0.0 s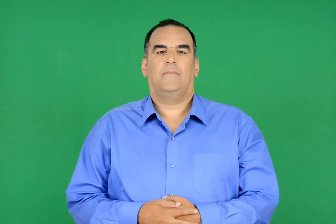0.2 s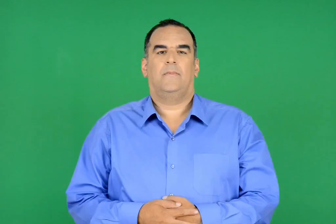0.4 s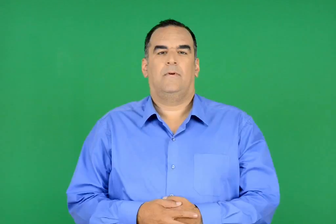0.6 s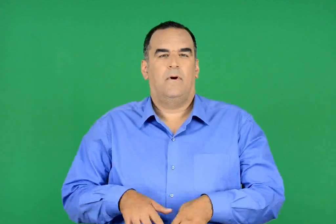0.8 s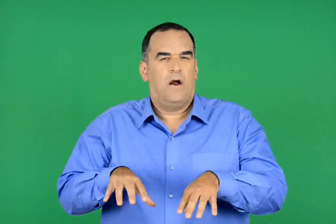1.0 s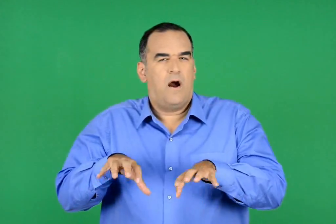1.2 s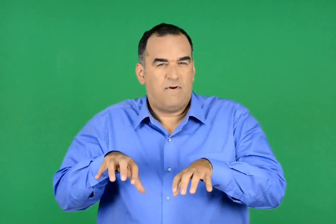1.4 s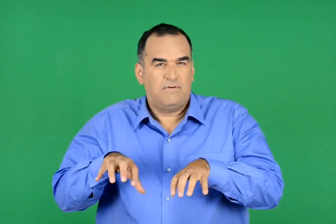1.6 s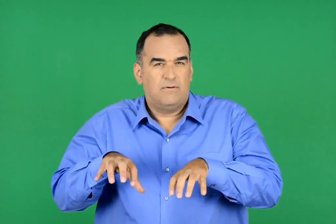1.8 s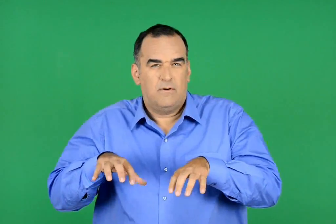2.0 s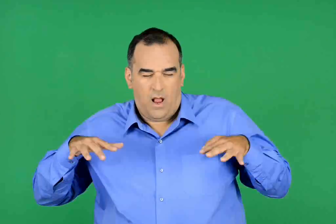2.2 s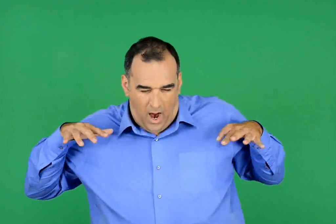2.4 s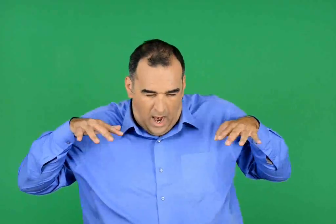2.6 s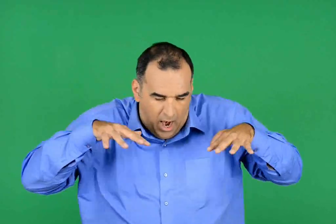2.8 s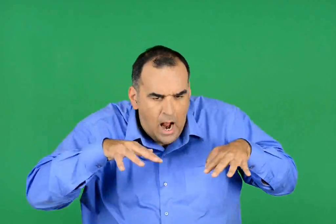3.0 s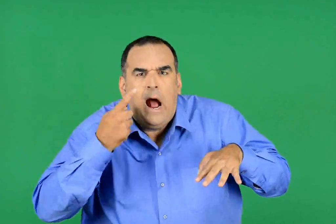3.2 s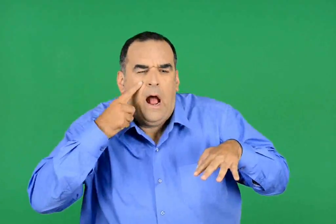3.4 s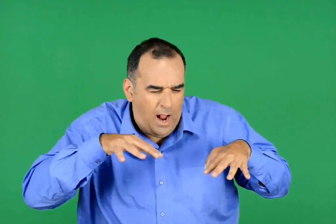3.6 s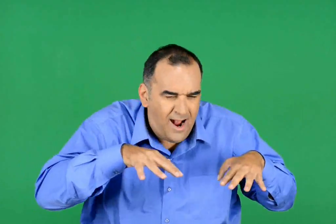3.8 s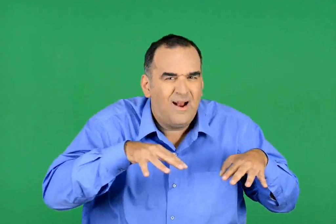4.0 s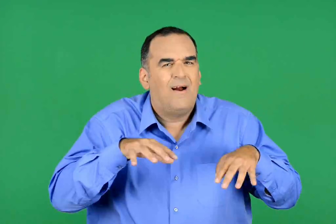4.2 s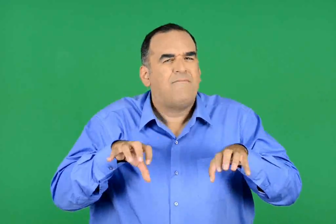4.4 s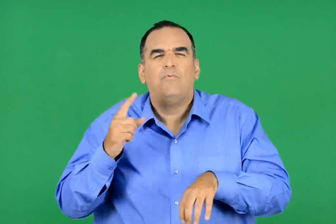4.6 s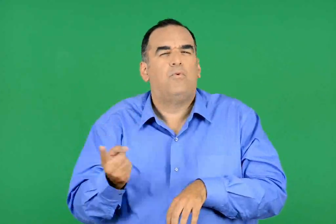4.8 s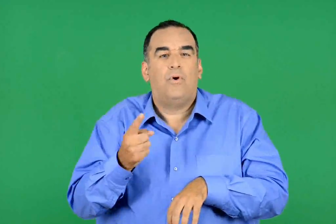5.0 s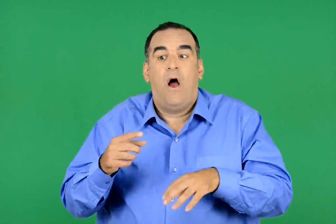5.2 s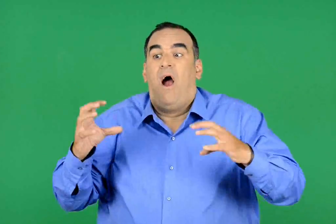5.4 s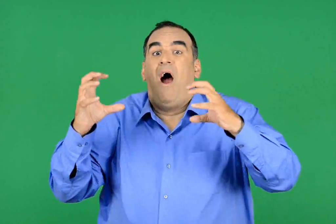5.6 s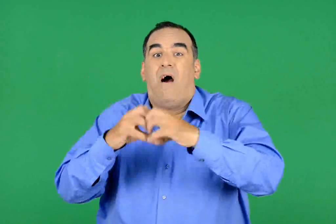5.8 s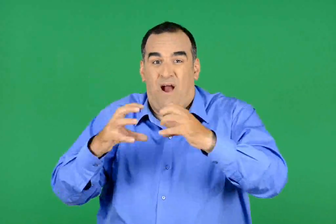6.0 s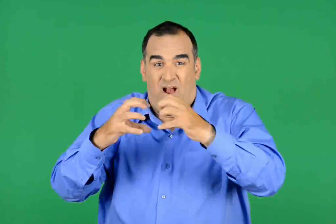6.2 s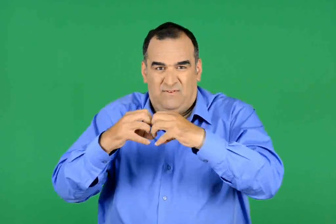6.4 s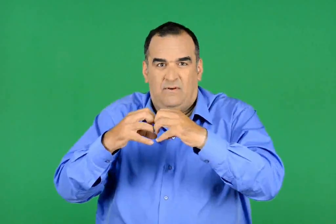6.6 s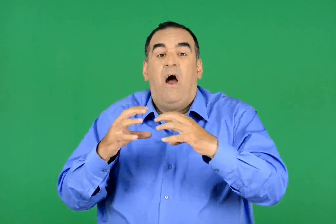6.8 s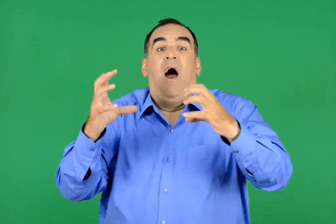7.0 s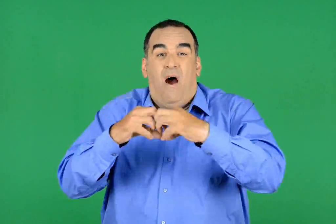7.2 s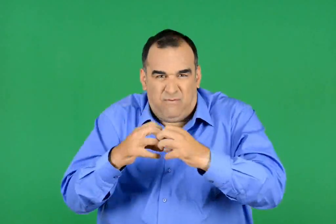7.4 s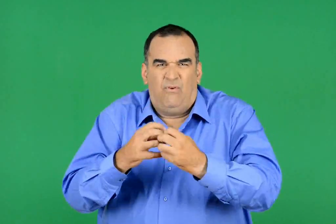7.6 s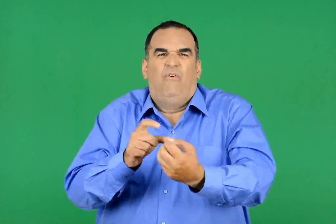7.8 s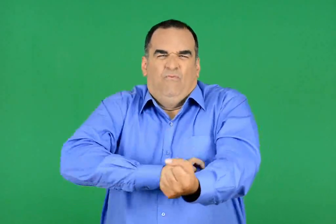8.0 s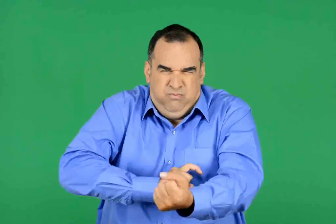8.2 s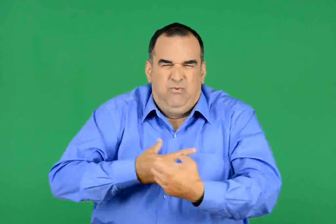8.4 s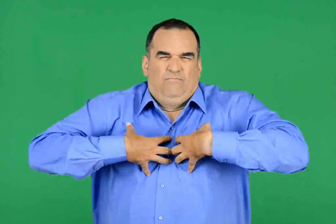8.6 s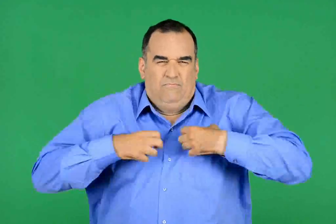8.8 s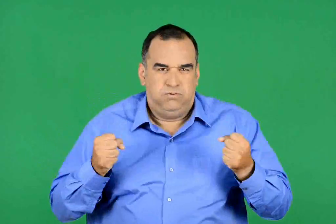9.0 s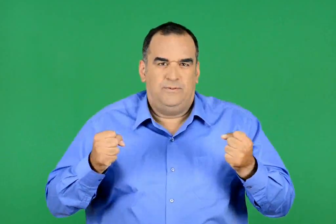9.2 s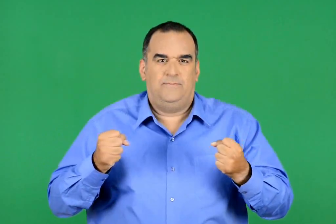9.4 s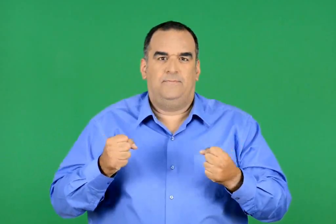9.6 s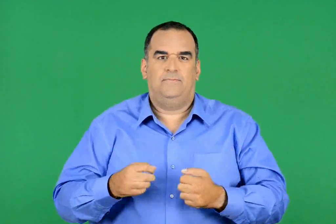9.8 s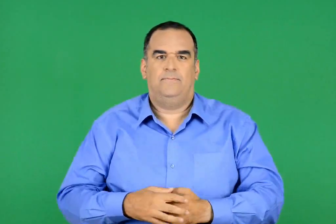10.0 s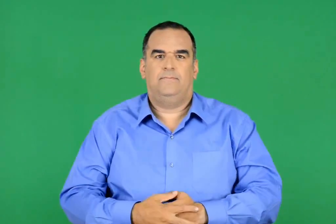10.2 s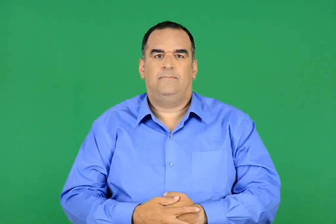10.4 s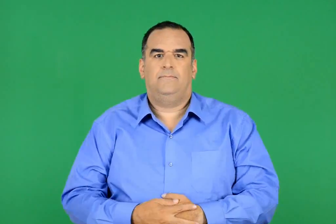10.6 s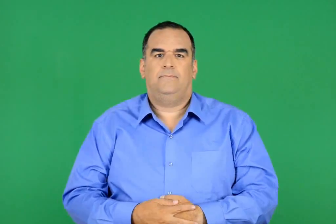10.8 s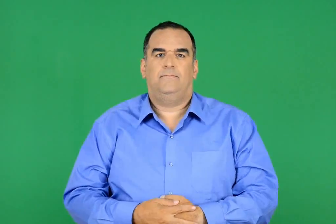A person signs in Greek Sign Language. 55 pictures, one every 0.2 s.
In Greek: έτρεξαν και τα σκυλιά , να δουν τι συμβαίνει και , όπως κάνουν τα σκυλιά όταν βλέπουν καβγά , άρχισαν να γαβγίζουν µε θυμό
